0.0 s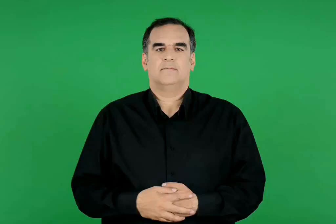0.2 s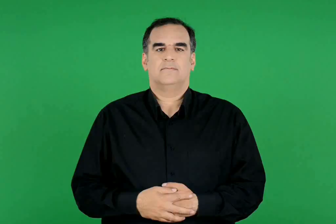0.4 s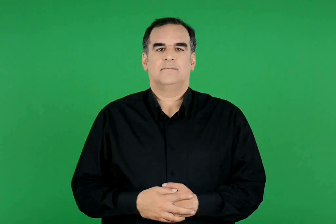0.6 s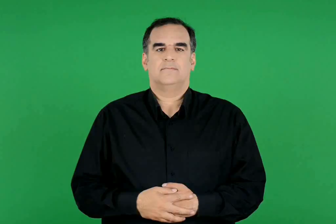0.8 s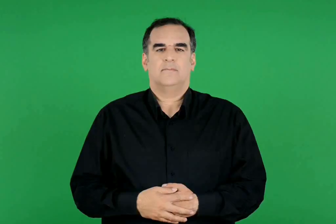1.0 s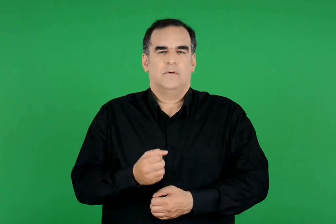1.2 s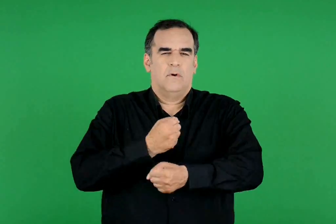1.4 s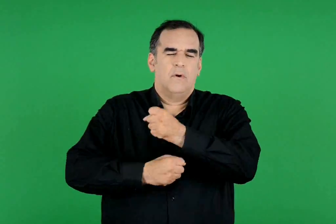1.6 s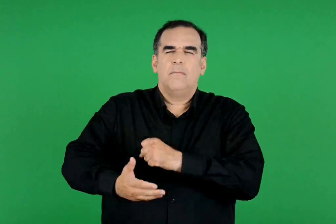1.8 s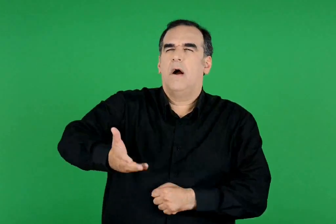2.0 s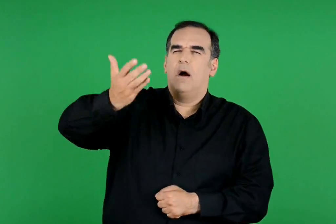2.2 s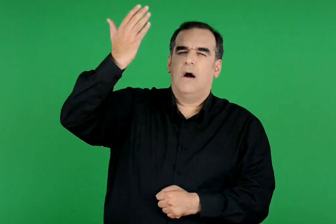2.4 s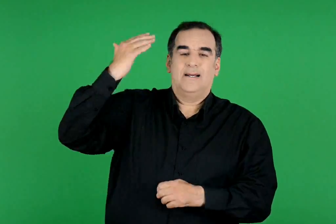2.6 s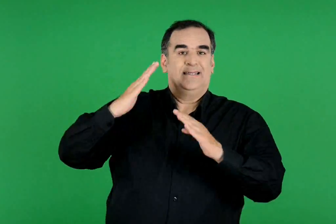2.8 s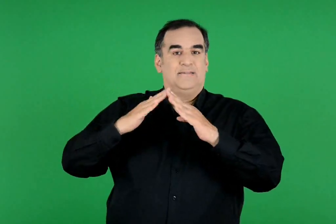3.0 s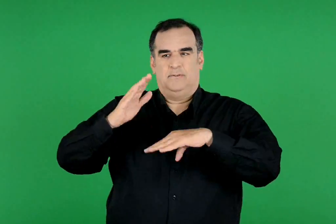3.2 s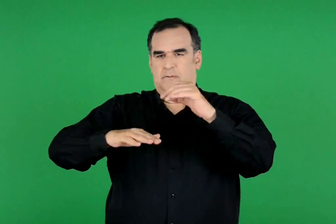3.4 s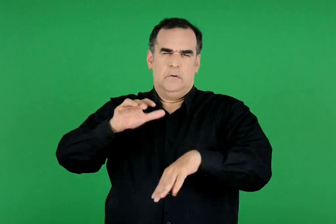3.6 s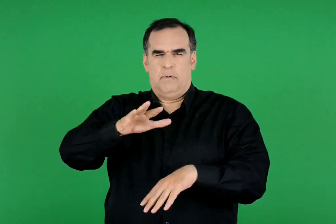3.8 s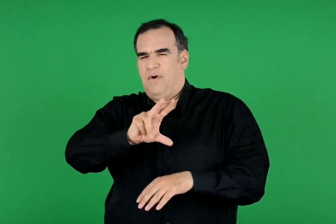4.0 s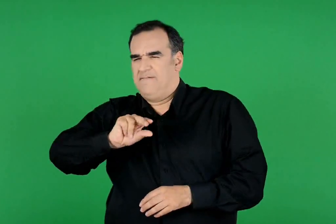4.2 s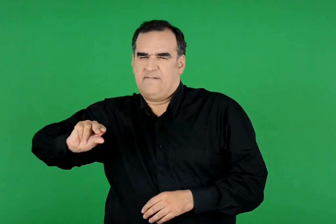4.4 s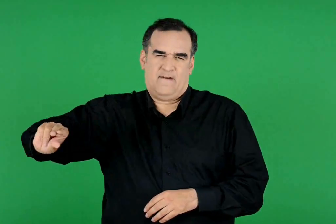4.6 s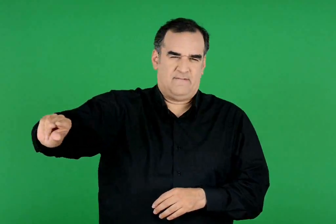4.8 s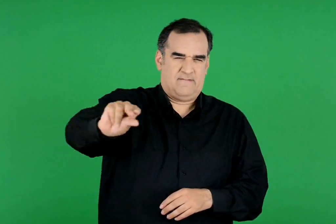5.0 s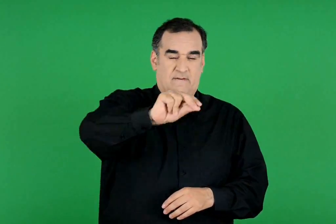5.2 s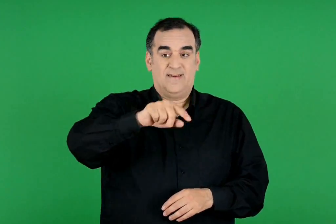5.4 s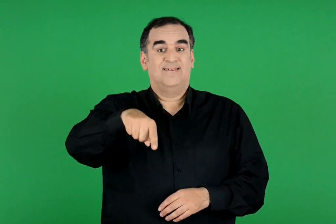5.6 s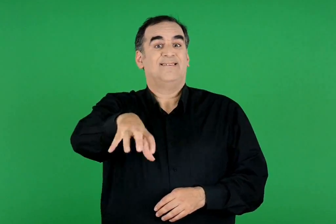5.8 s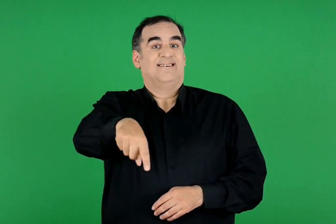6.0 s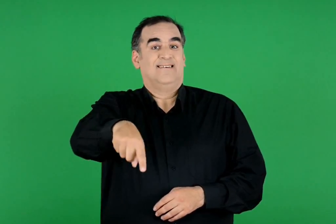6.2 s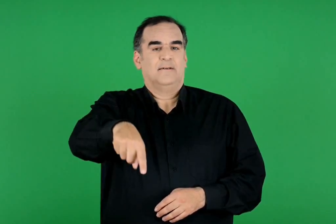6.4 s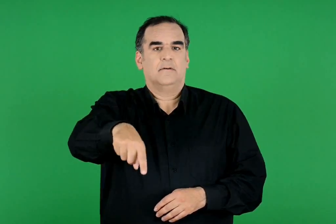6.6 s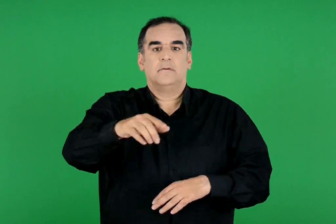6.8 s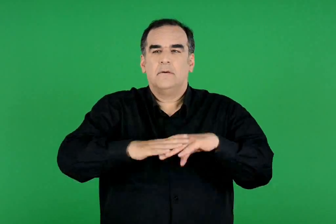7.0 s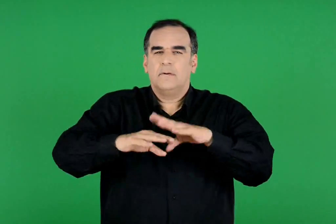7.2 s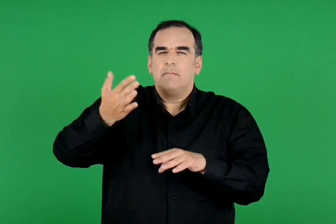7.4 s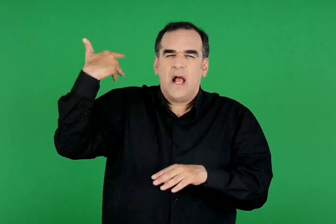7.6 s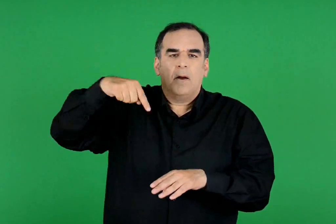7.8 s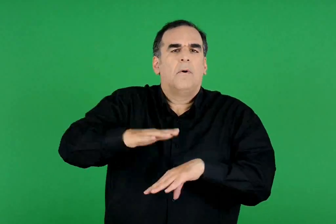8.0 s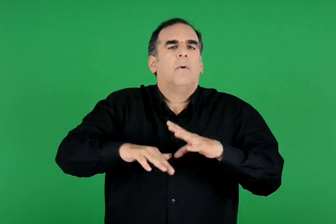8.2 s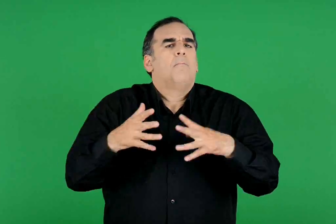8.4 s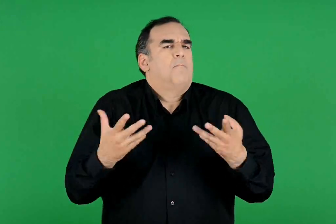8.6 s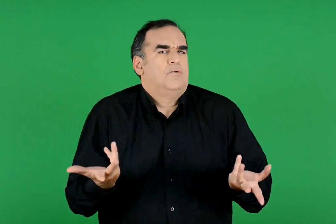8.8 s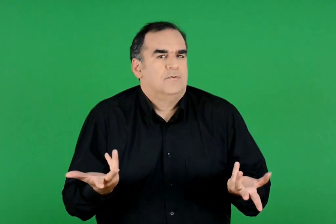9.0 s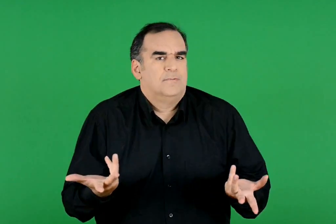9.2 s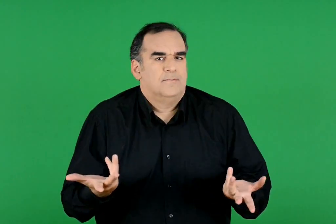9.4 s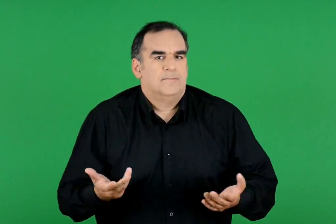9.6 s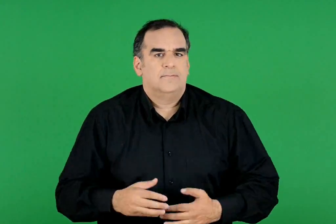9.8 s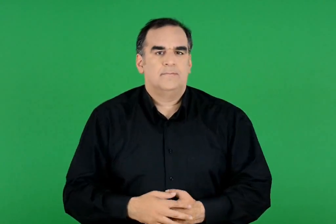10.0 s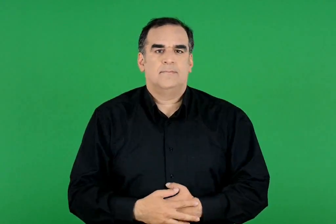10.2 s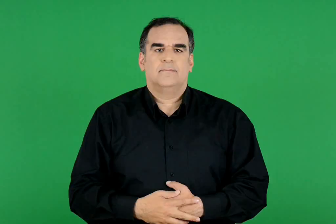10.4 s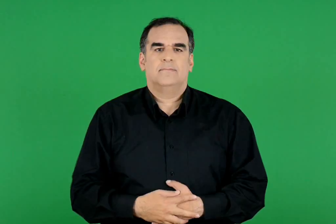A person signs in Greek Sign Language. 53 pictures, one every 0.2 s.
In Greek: τα σπίτια χτίζονταν σχεδόν με τον ίδιο τρόπο για πολλούς αιώνες. πώς χτίζονταν στον τόπο μας ;
